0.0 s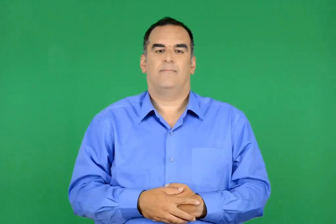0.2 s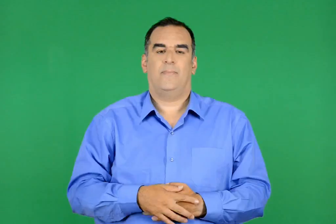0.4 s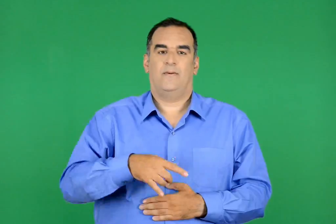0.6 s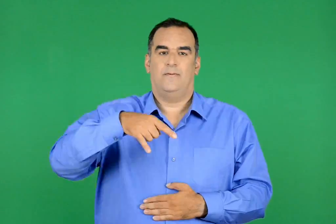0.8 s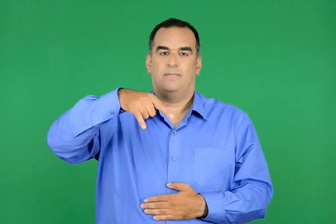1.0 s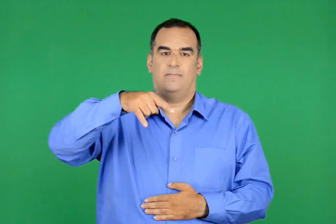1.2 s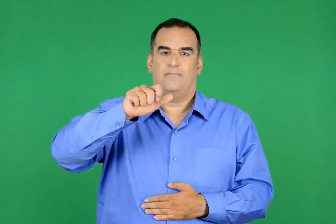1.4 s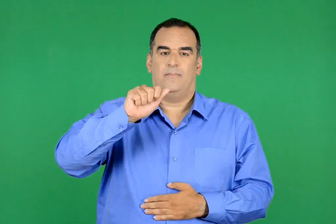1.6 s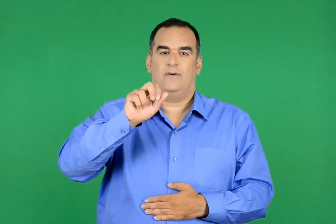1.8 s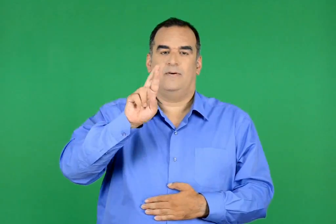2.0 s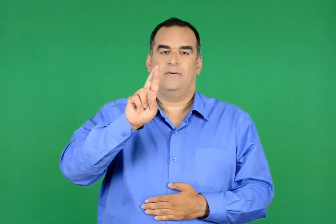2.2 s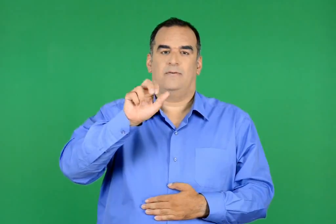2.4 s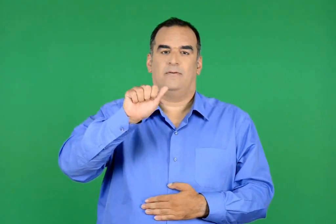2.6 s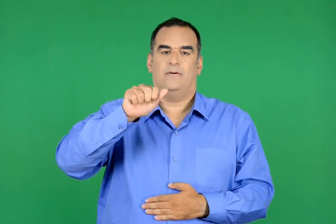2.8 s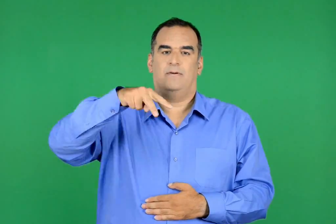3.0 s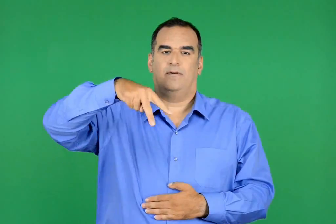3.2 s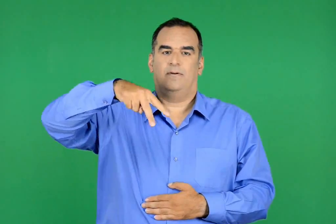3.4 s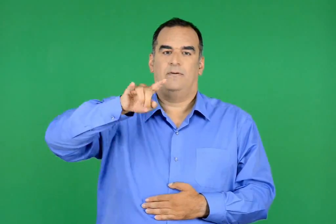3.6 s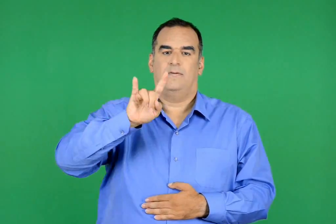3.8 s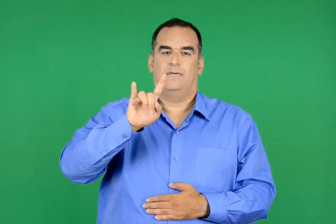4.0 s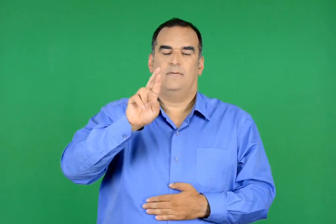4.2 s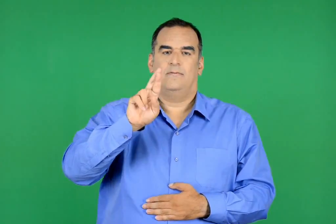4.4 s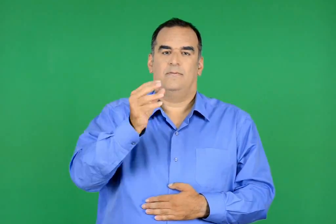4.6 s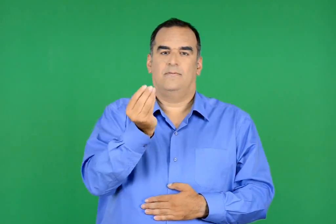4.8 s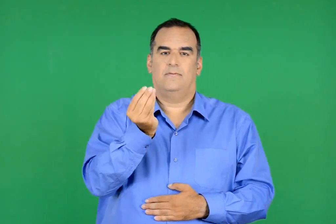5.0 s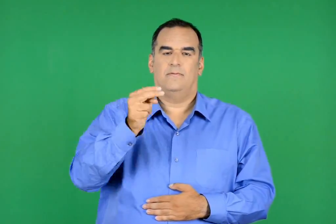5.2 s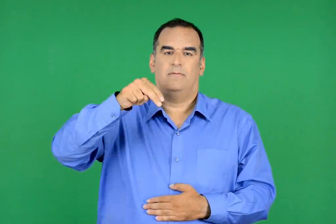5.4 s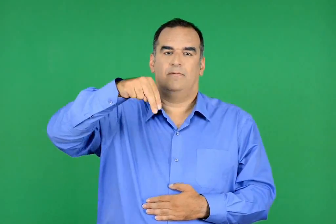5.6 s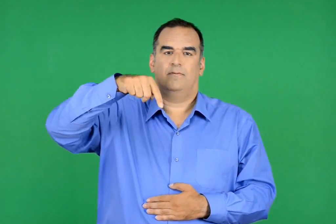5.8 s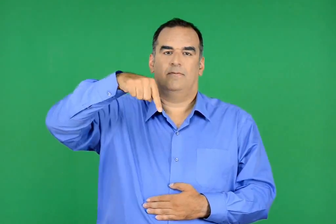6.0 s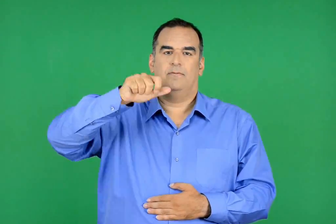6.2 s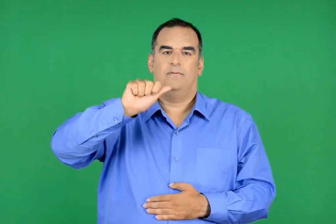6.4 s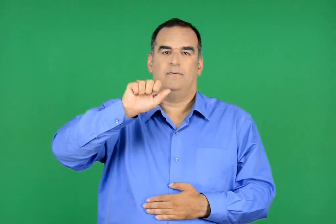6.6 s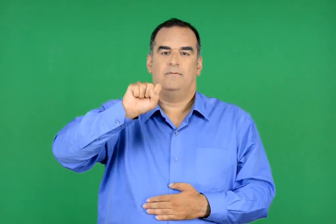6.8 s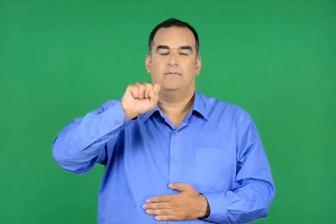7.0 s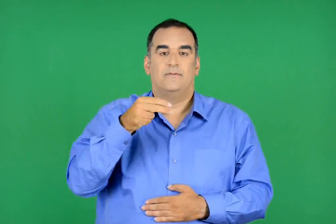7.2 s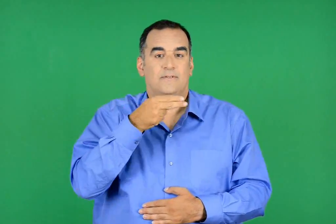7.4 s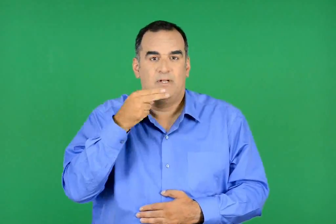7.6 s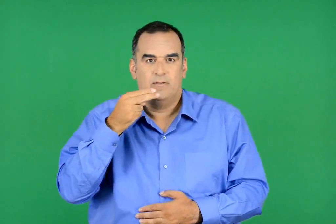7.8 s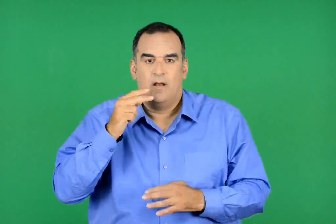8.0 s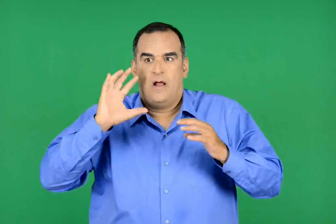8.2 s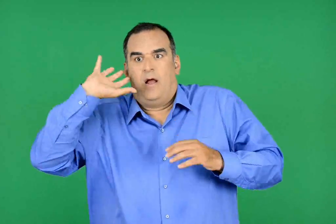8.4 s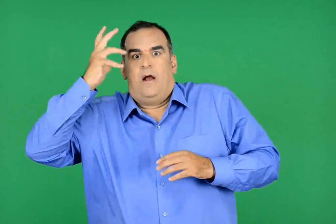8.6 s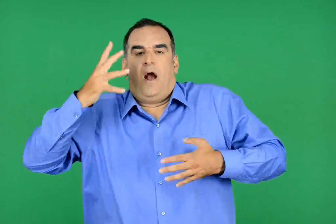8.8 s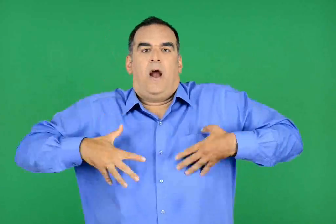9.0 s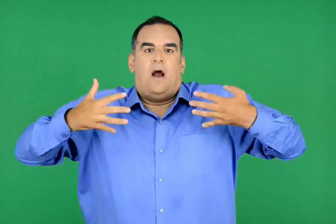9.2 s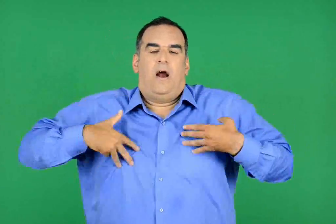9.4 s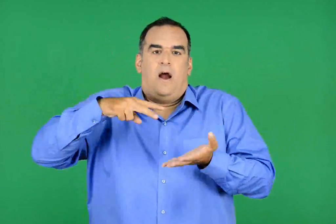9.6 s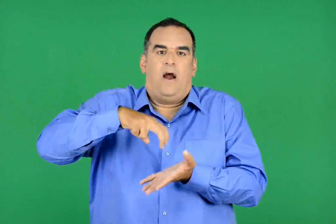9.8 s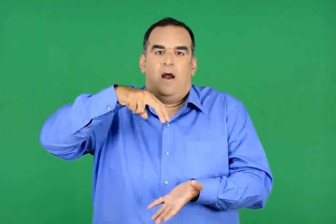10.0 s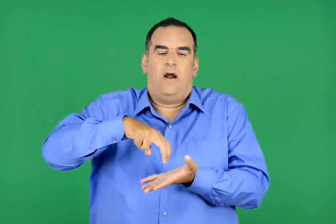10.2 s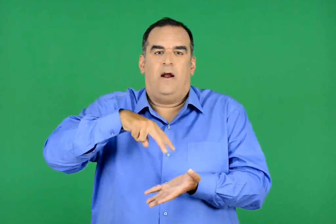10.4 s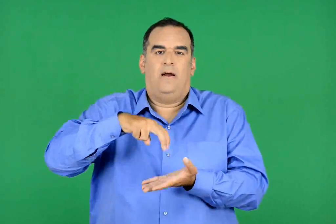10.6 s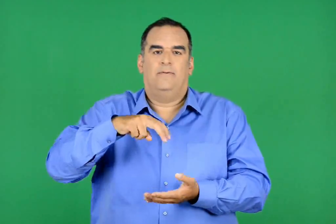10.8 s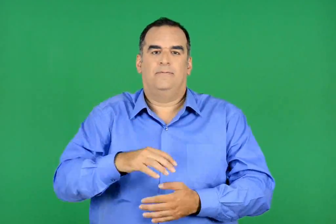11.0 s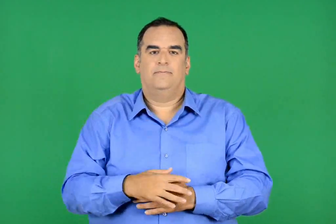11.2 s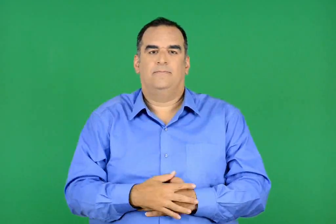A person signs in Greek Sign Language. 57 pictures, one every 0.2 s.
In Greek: παραληρώντας τρελός από χαρά
